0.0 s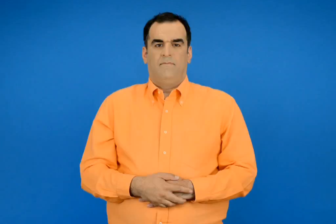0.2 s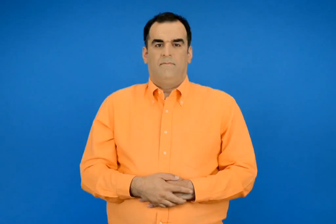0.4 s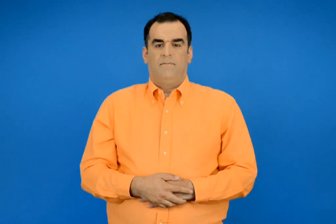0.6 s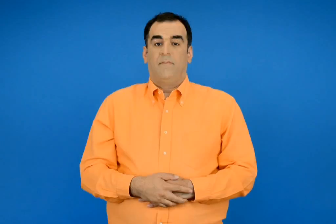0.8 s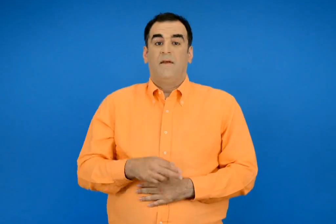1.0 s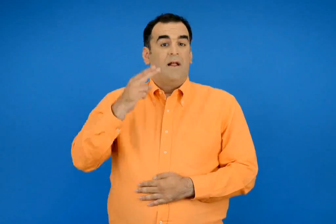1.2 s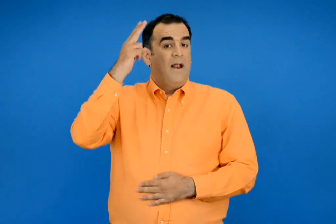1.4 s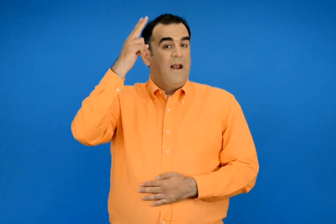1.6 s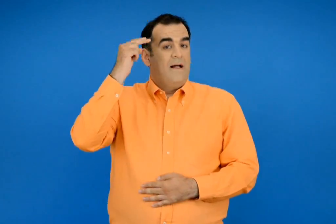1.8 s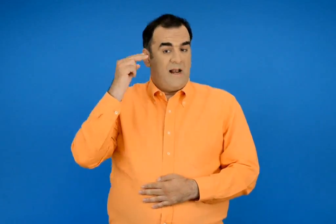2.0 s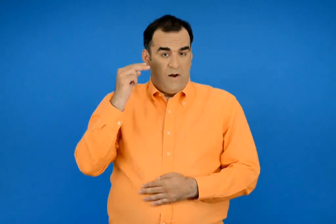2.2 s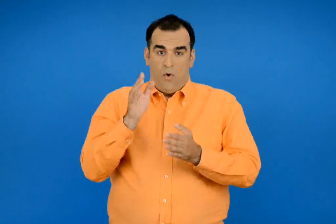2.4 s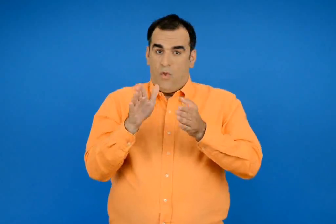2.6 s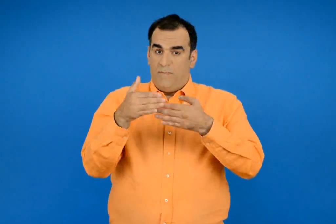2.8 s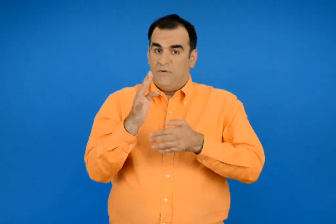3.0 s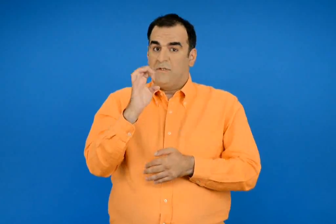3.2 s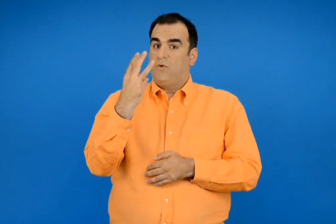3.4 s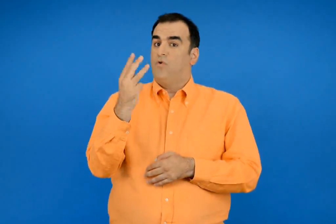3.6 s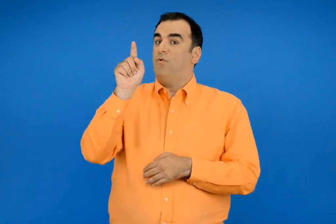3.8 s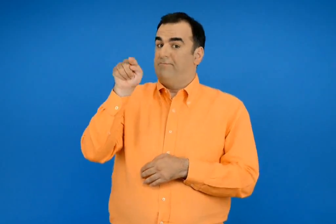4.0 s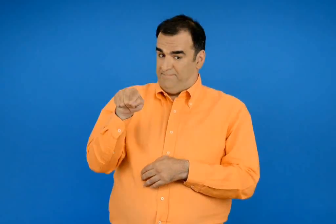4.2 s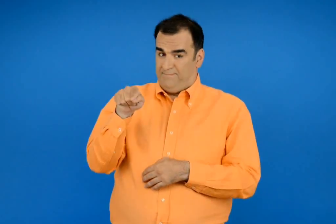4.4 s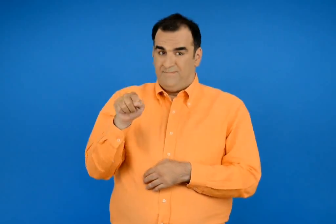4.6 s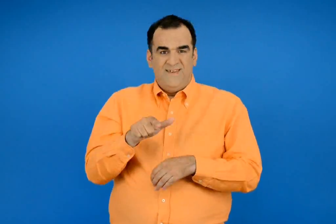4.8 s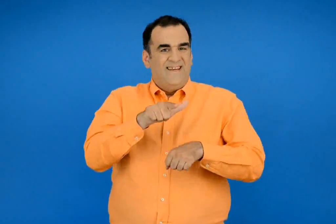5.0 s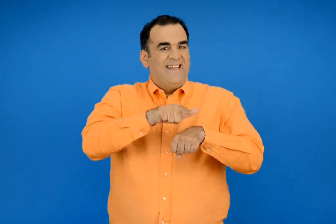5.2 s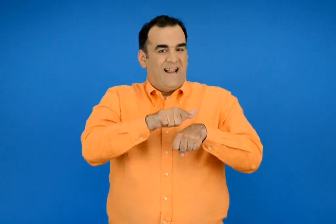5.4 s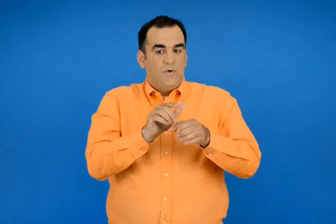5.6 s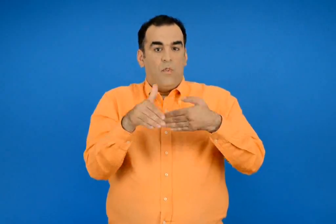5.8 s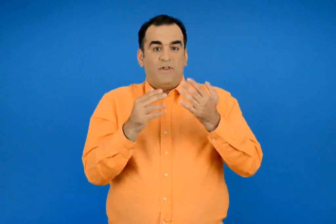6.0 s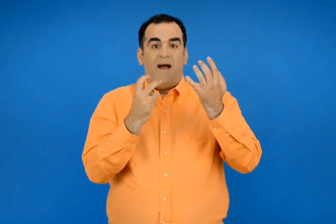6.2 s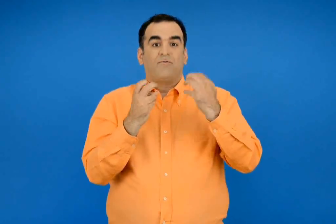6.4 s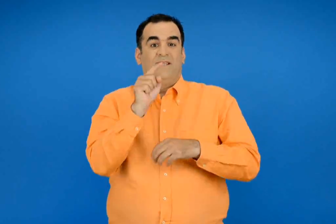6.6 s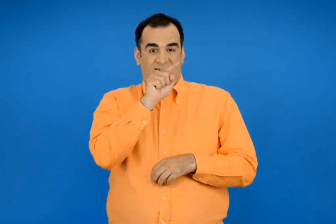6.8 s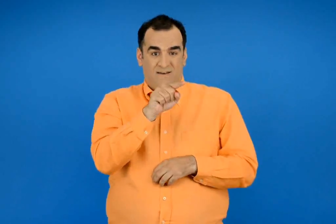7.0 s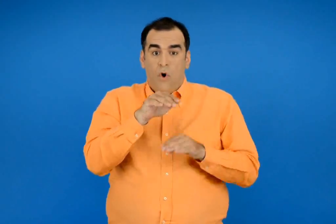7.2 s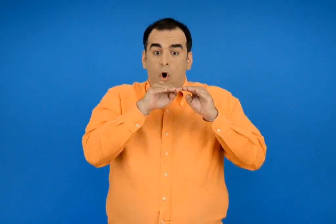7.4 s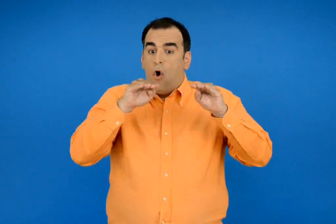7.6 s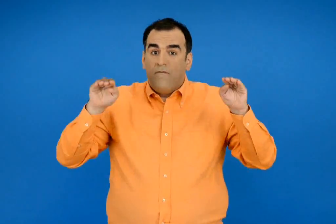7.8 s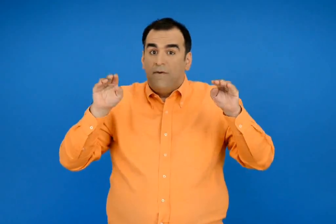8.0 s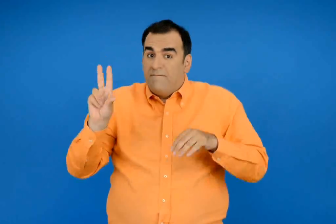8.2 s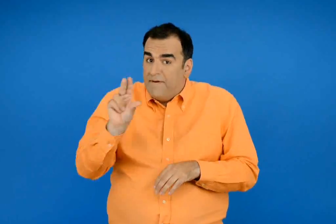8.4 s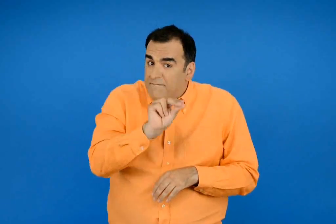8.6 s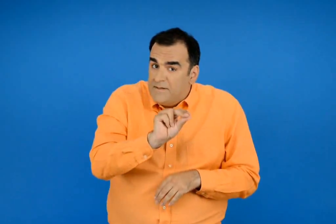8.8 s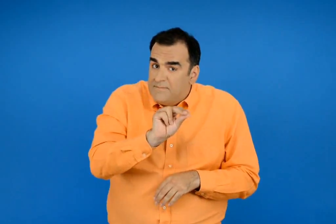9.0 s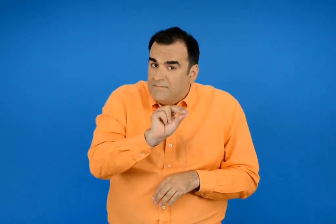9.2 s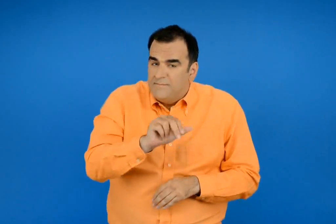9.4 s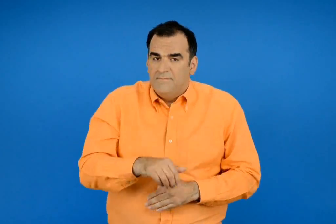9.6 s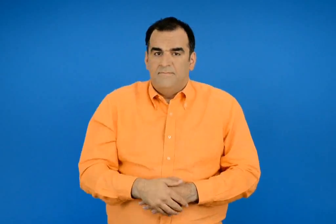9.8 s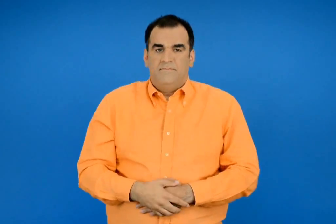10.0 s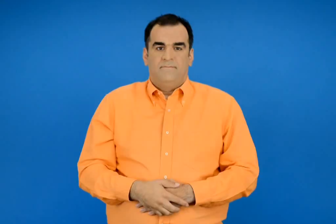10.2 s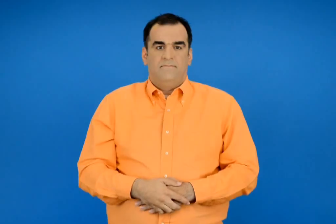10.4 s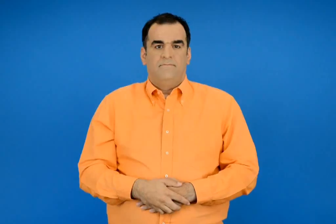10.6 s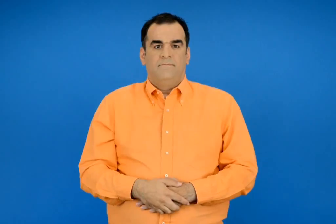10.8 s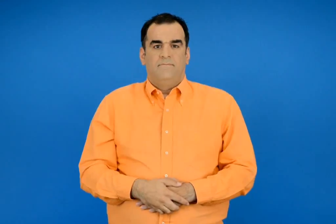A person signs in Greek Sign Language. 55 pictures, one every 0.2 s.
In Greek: η ναταλία μένει στο δωμάτιο 48 και ο γιάννης στο δωμάτιο 70 μένουν στον ίδιο όροφο ;
